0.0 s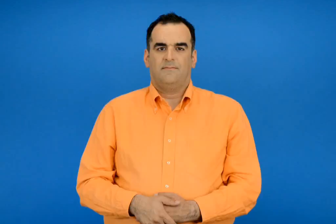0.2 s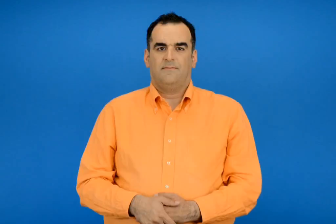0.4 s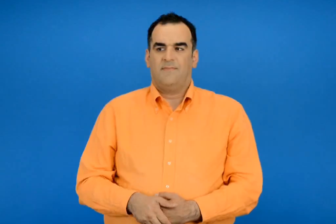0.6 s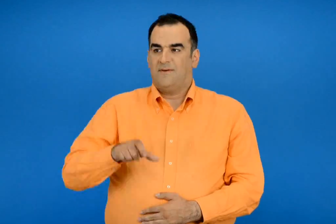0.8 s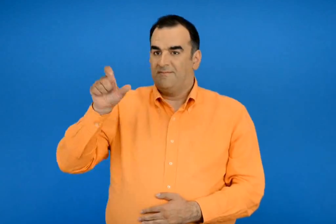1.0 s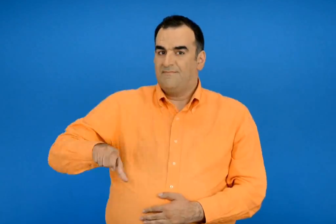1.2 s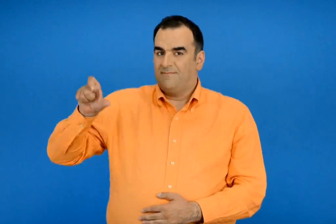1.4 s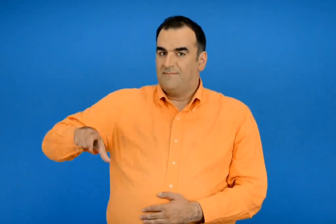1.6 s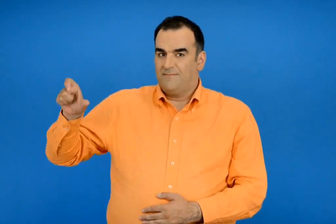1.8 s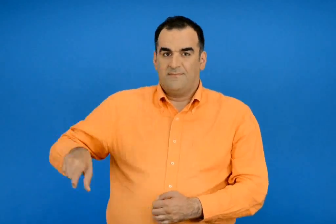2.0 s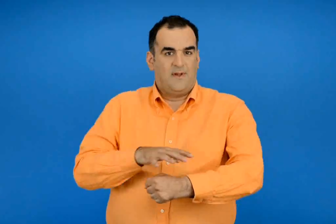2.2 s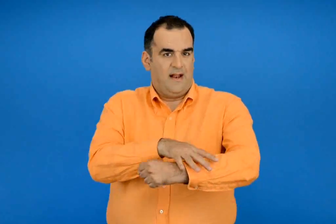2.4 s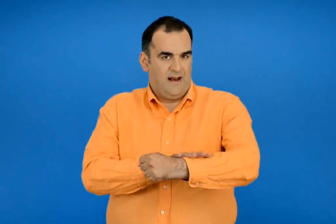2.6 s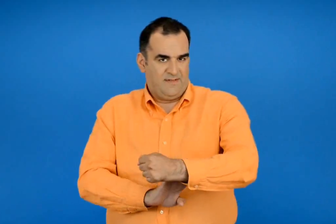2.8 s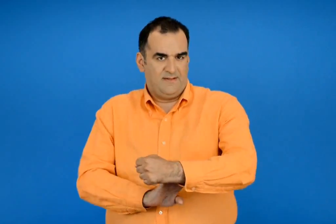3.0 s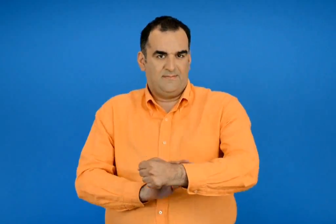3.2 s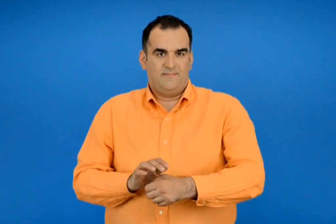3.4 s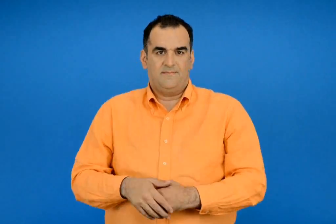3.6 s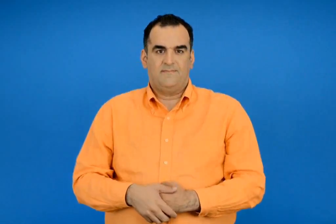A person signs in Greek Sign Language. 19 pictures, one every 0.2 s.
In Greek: ναυτικοί
